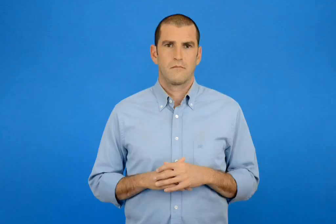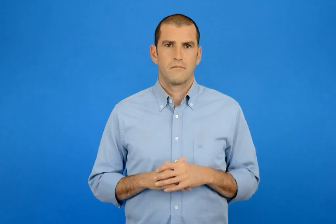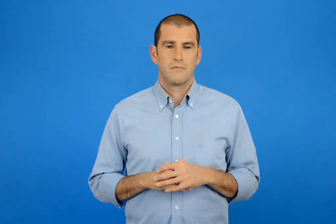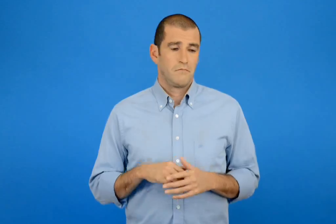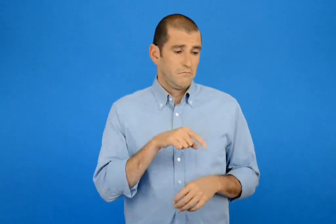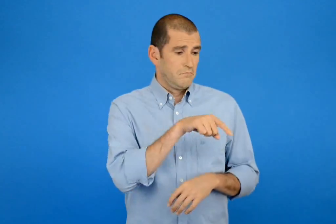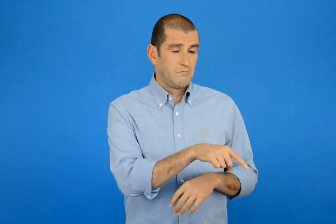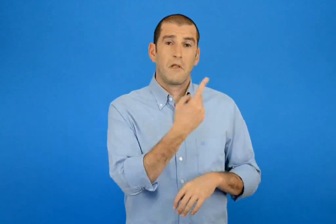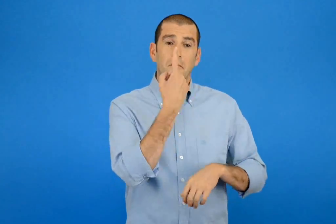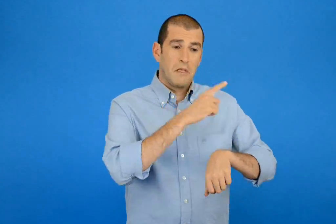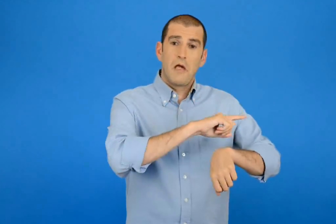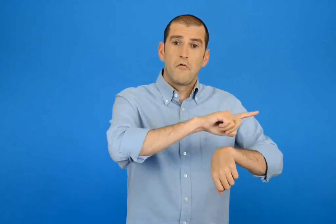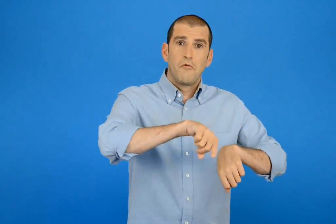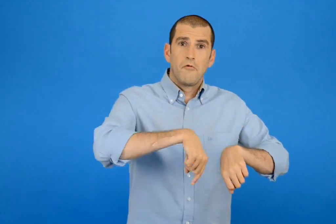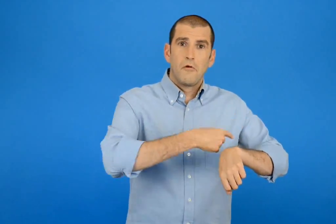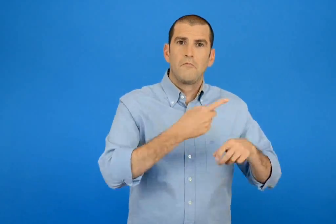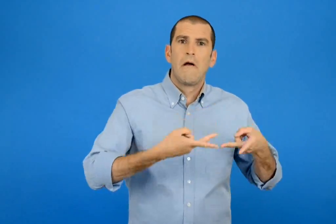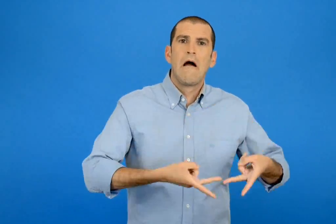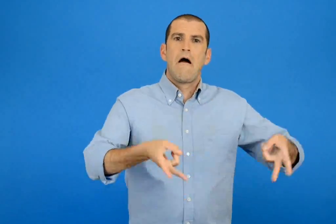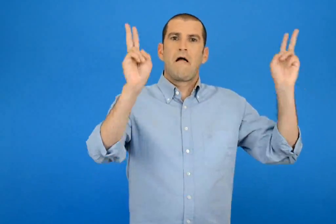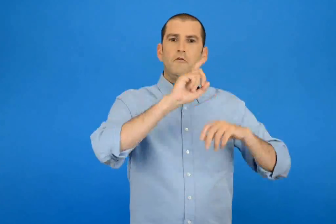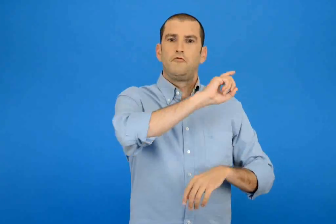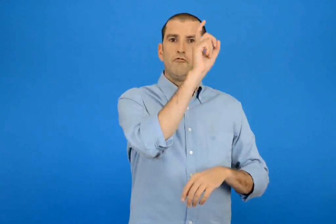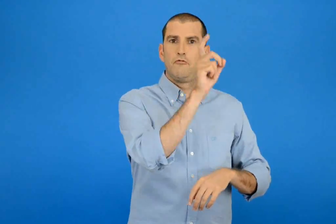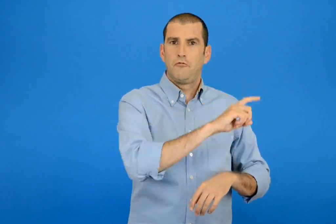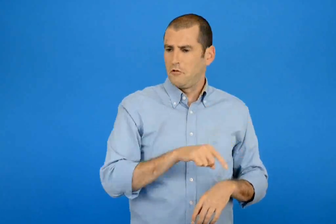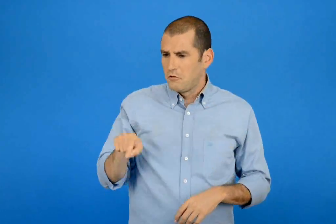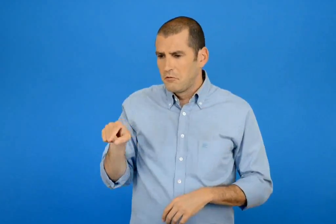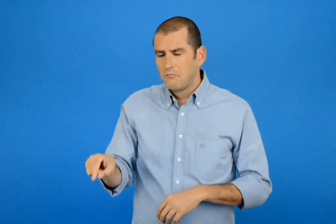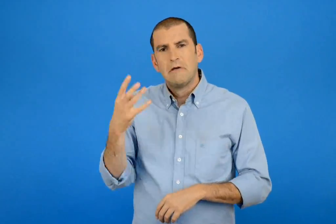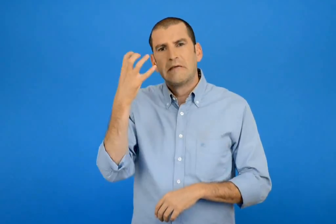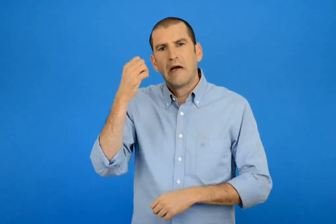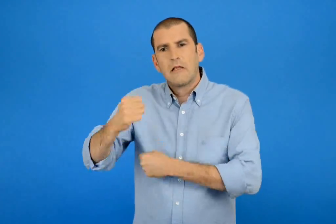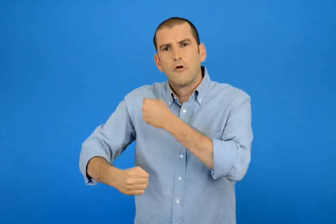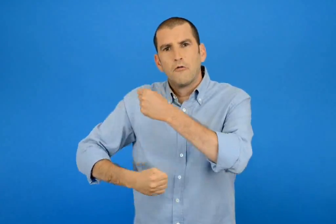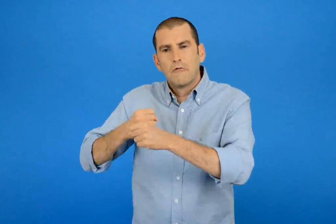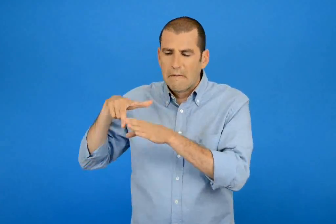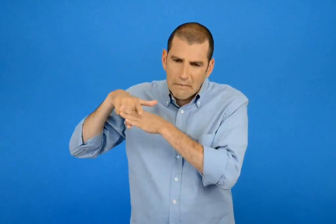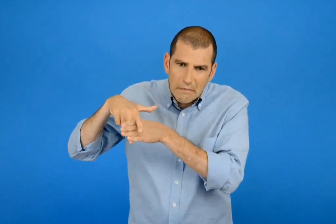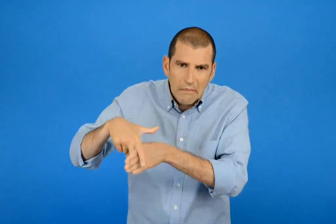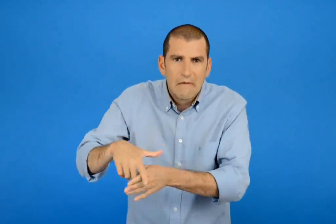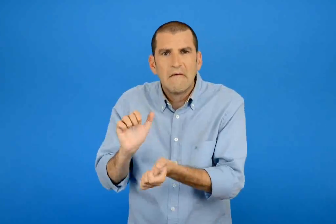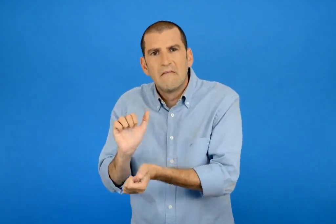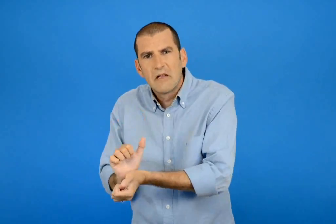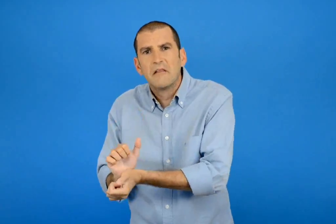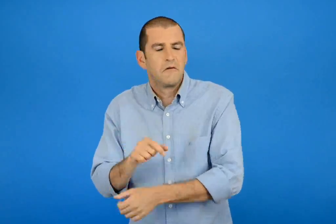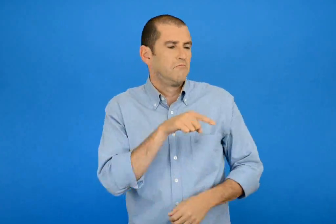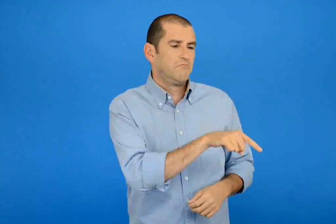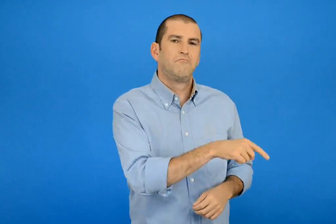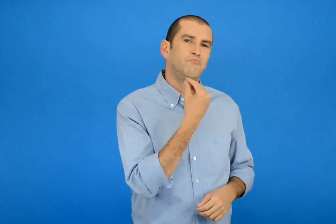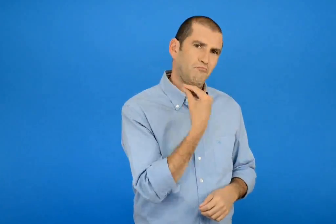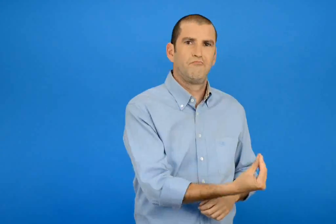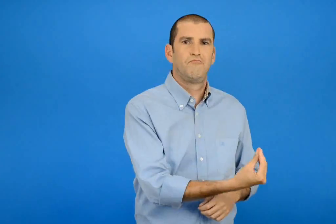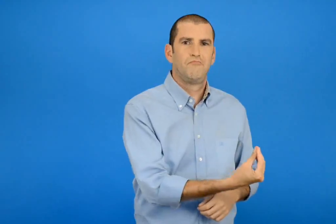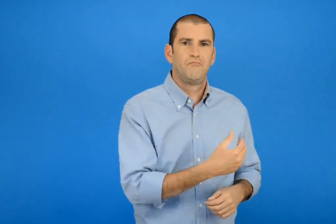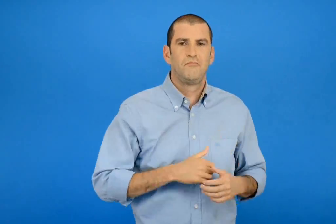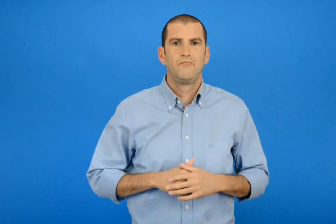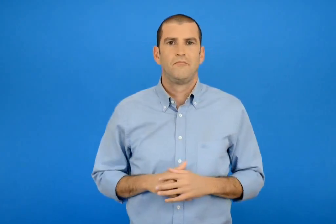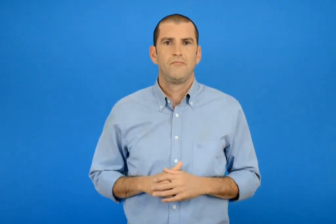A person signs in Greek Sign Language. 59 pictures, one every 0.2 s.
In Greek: κάλλιο είναι μιας ώρας ελεύθερη ζωή πάρα σαράντα χρόνοι σκλαβιά και φυλακή
